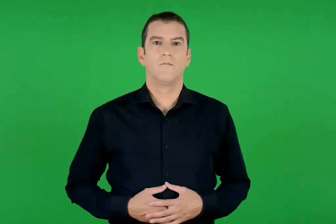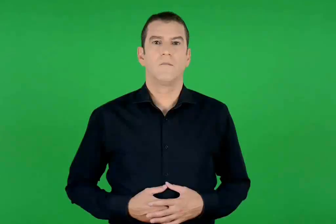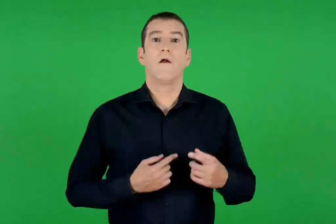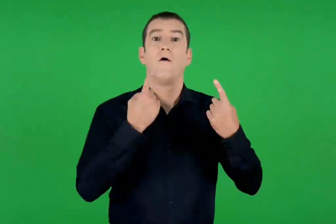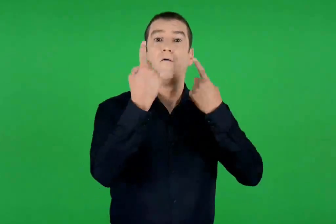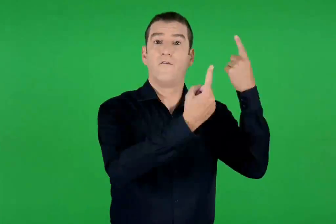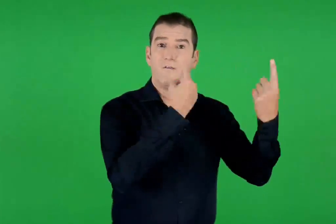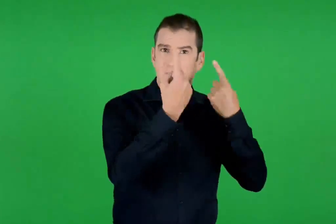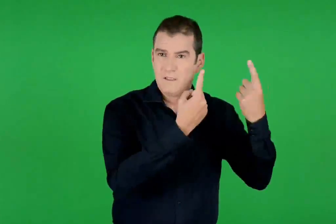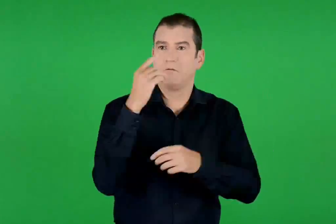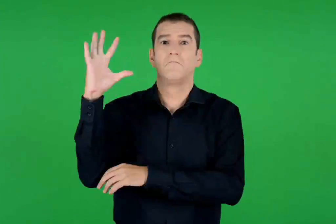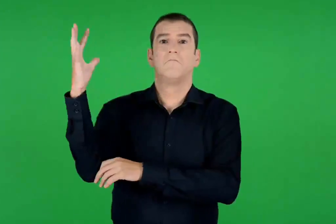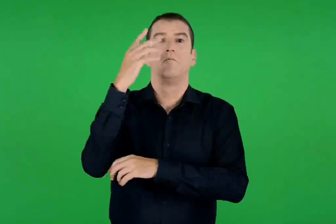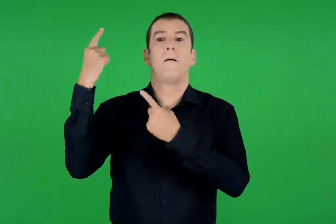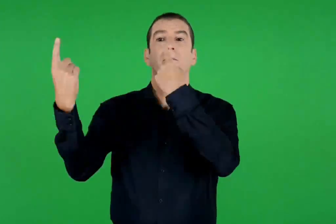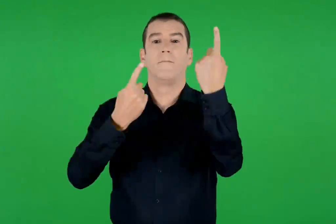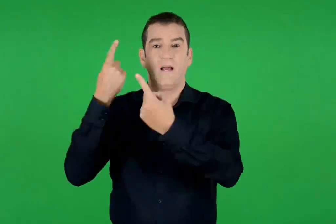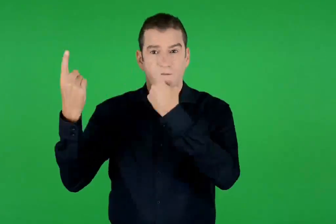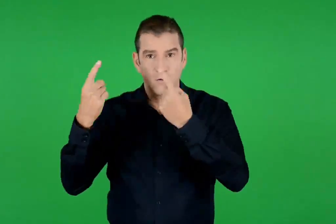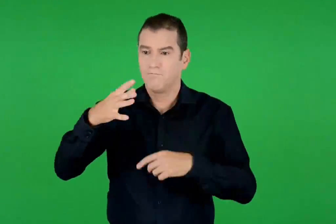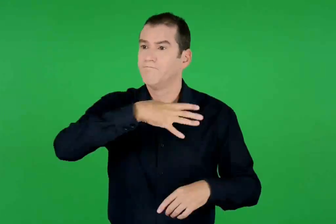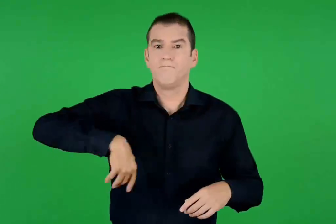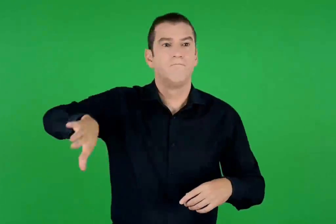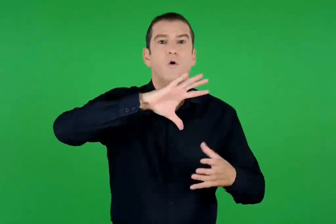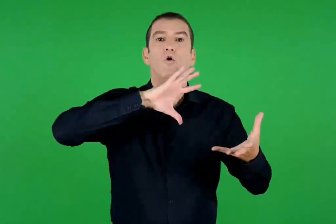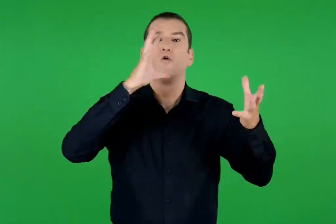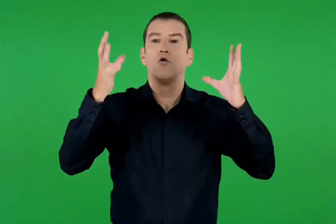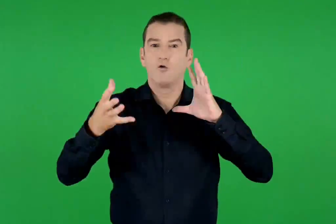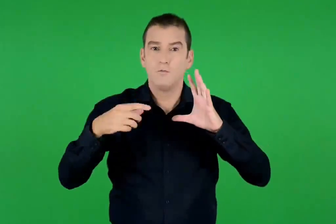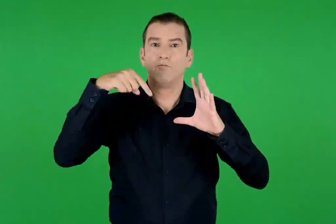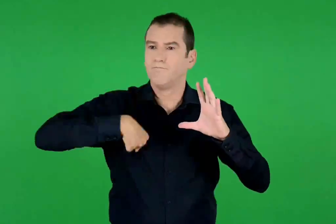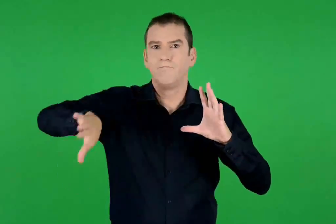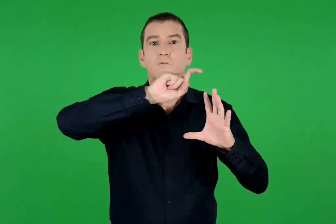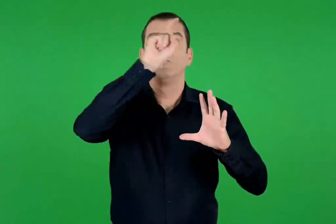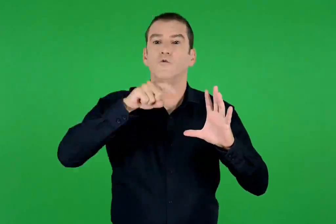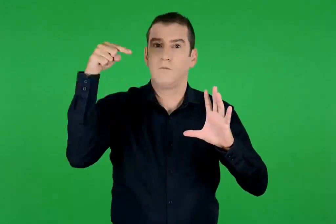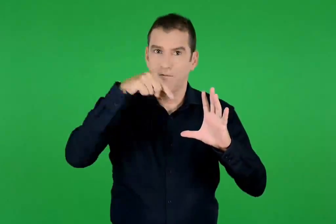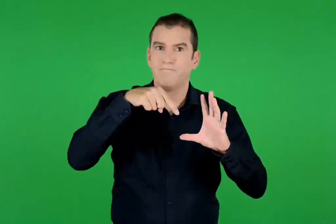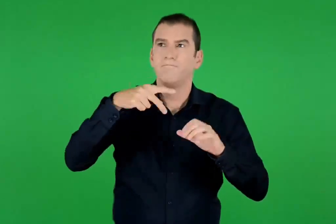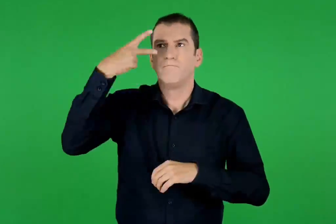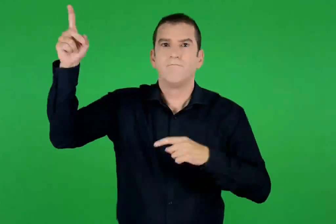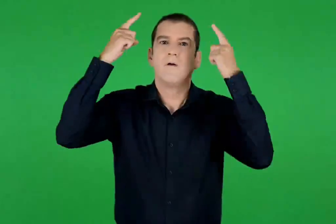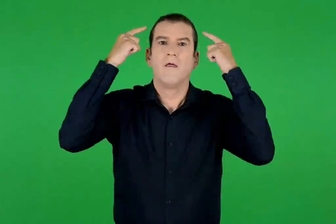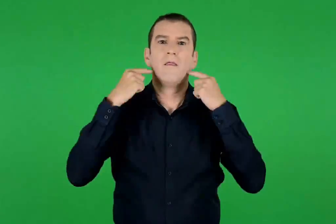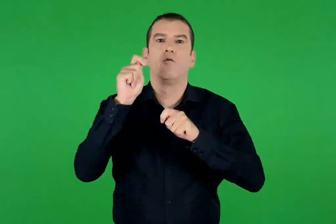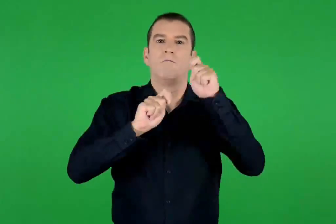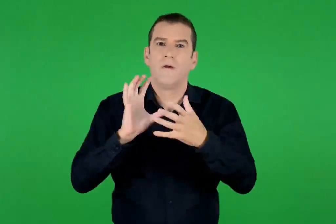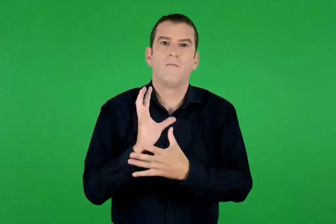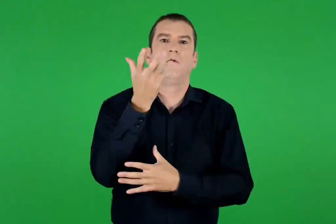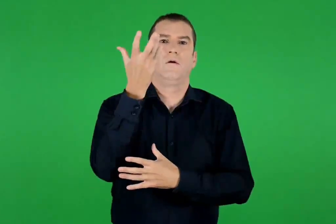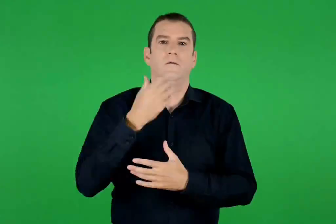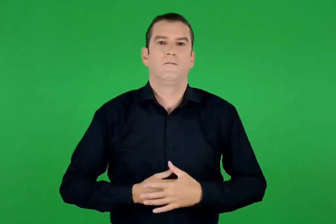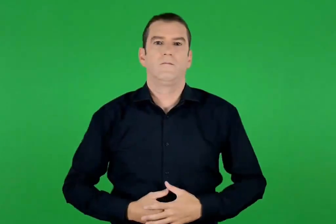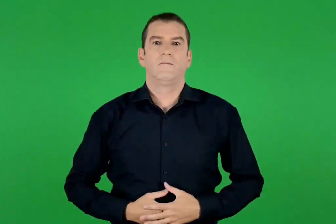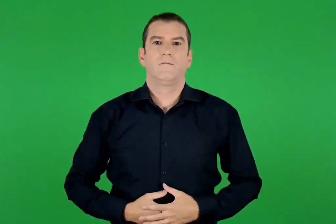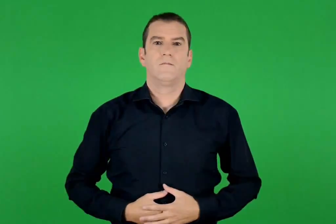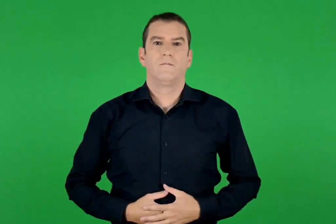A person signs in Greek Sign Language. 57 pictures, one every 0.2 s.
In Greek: η φύση και το περιβάλλον , ο κόσμος που μας περιβάλλει και στον οποίο ζούμε , είναι η δημιουργία του θεού
